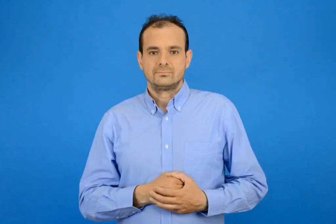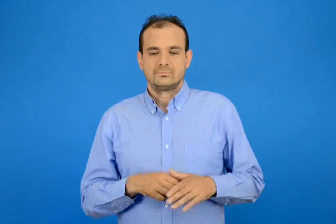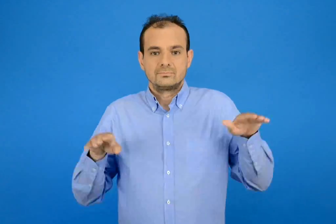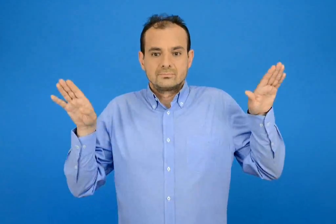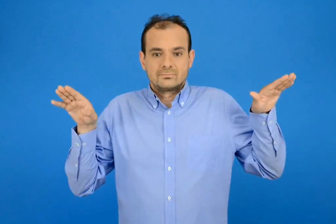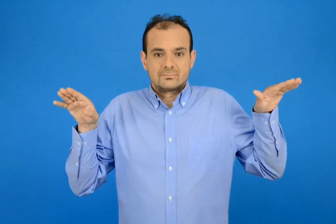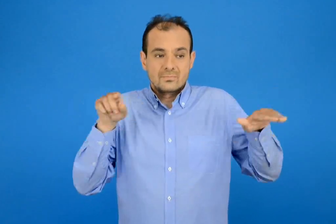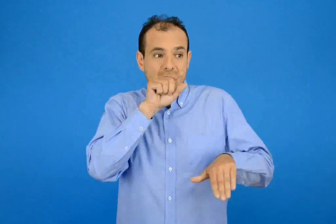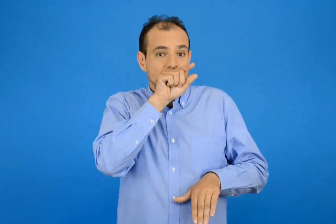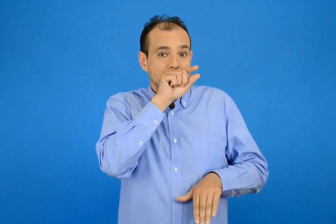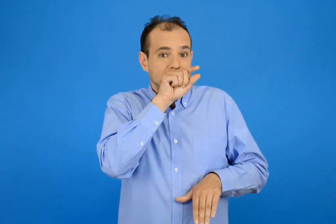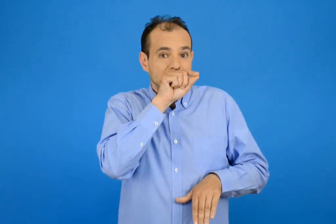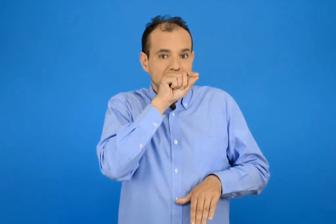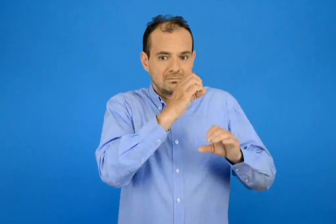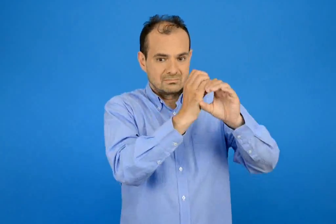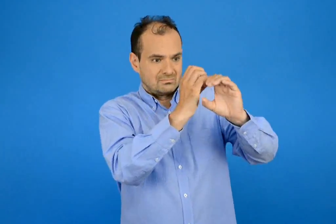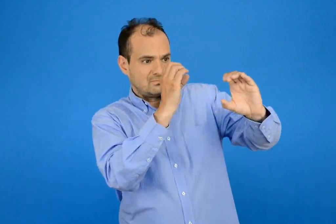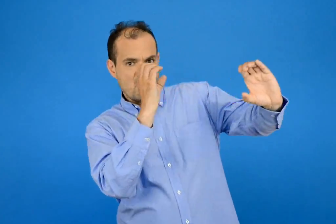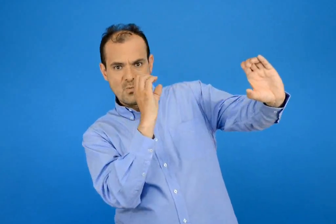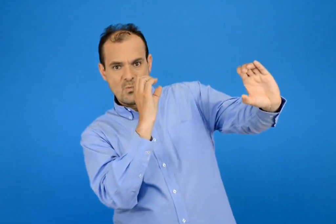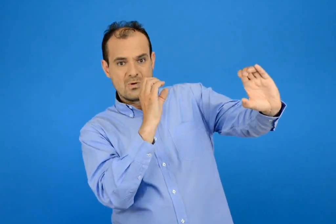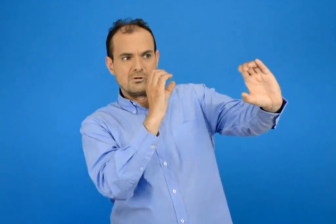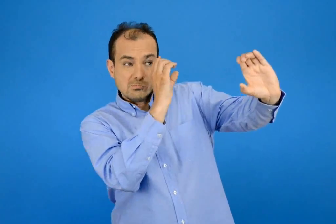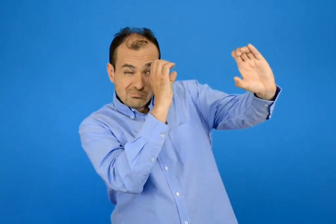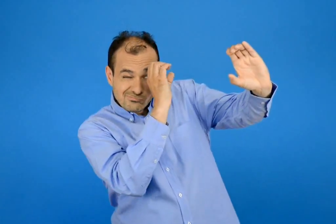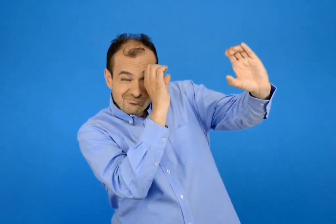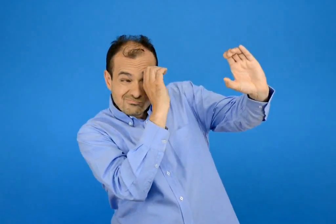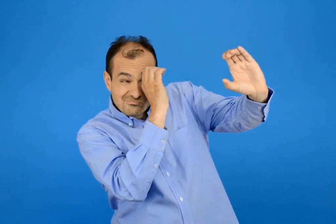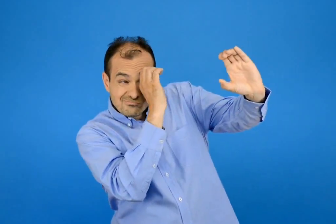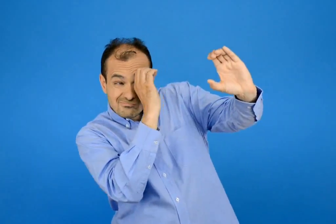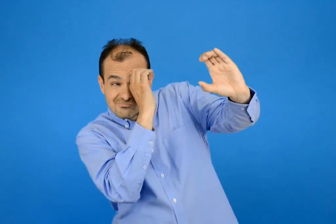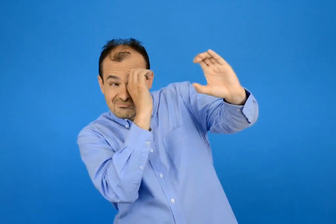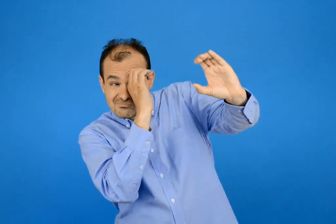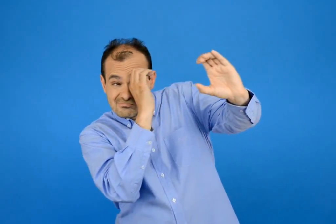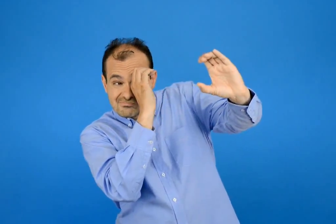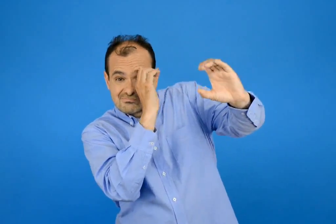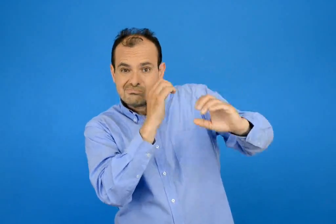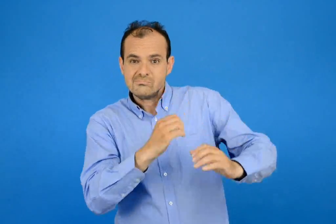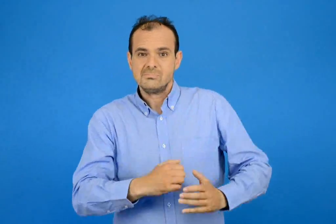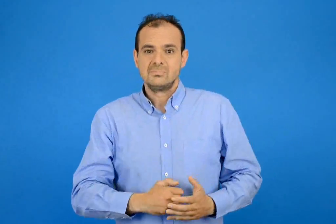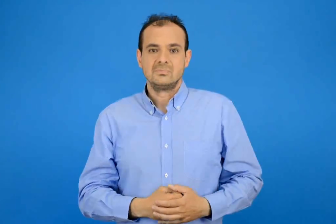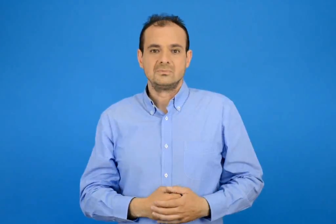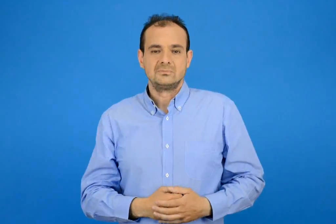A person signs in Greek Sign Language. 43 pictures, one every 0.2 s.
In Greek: το κοτσύφι κοιτά με το τηλεσκόπιο του
